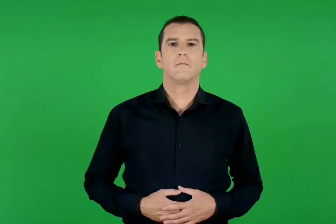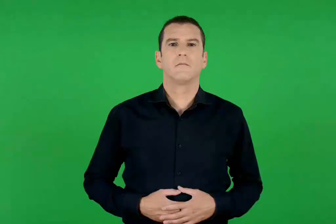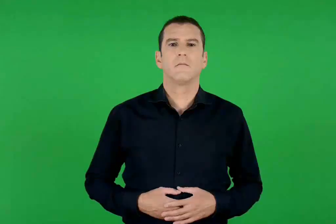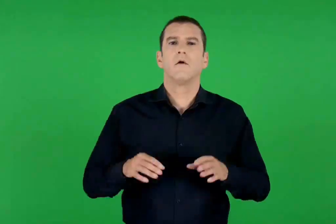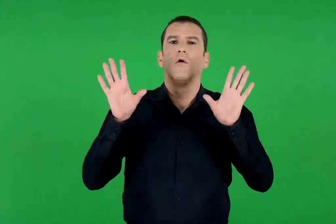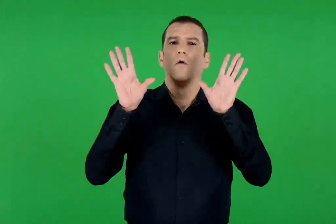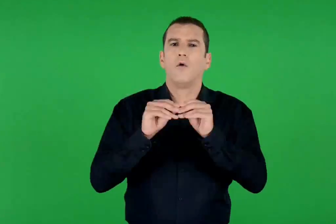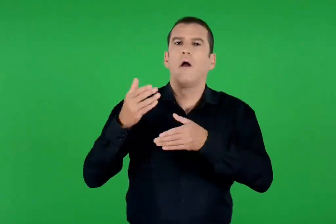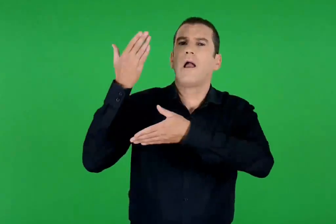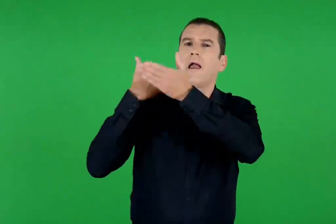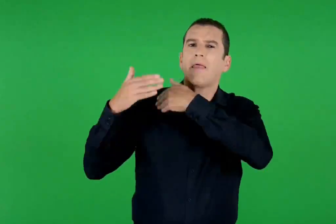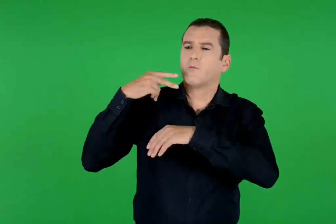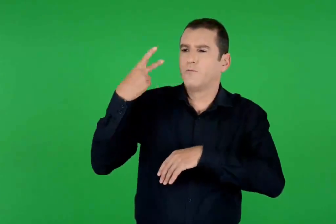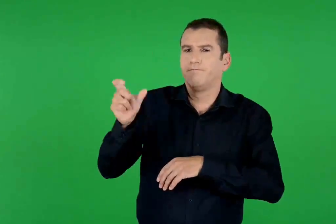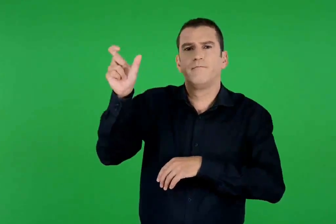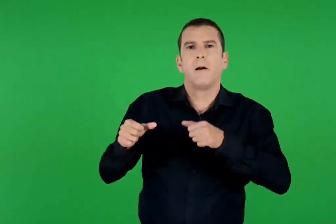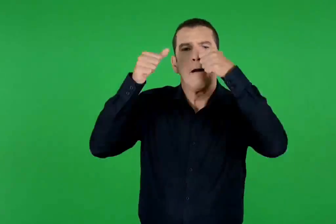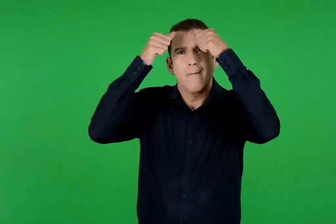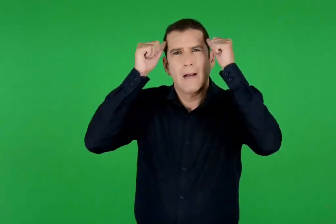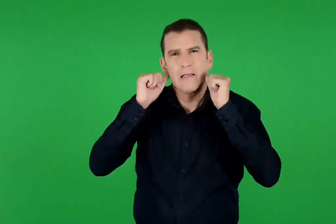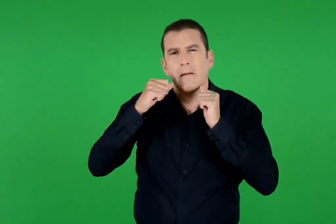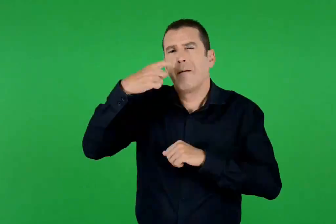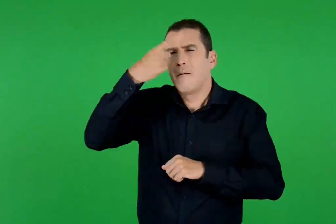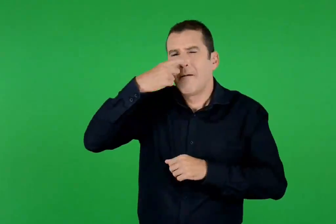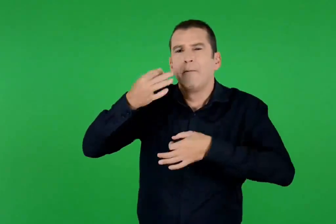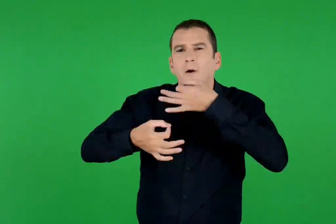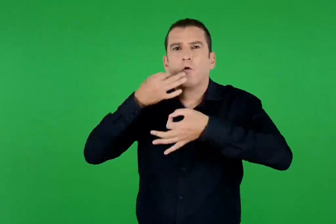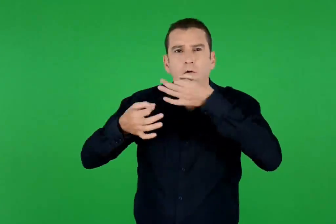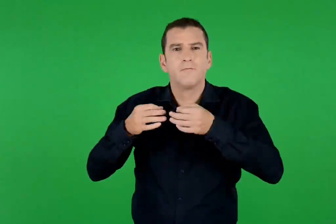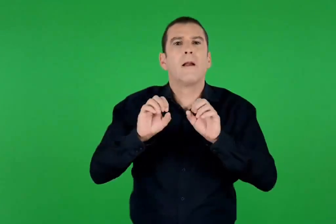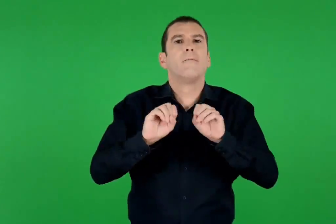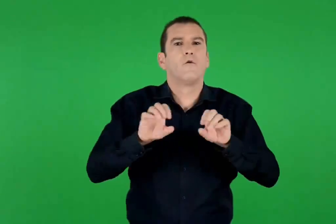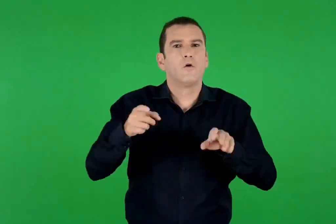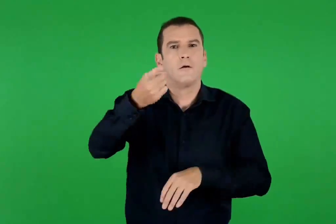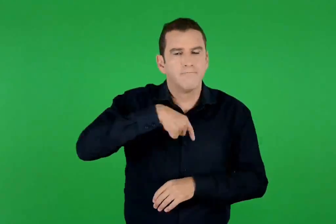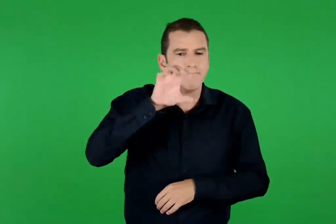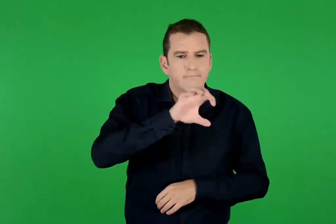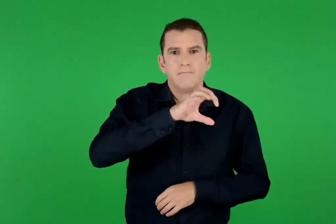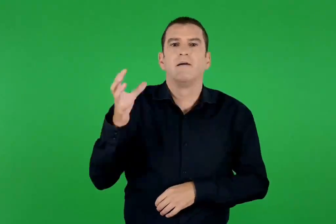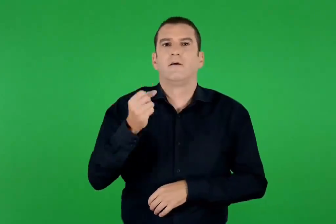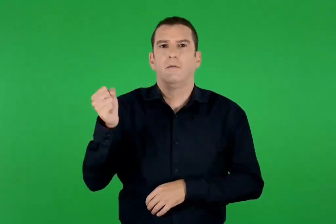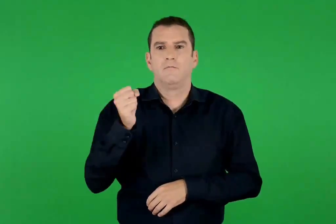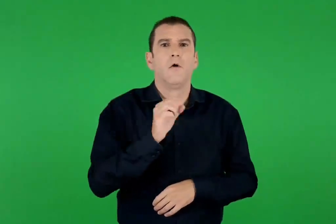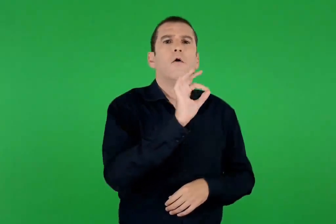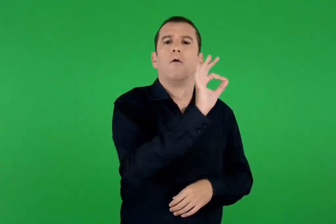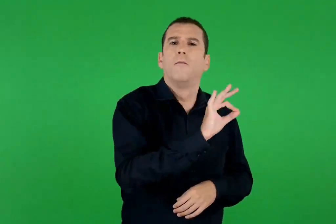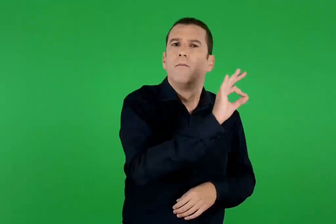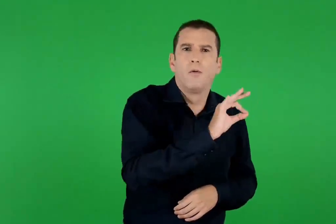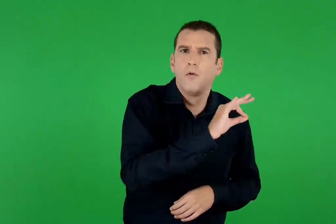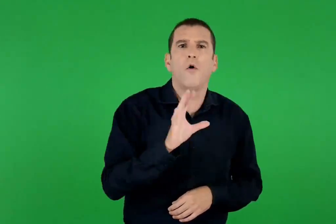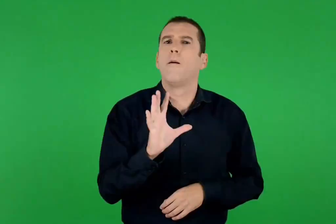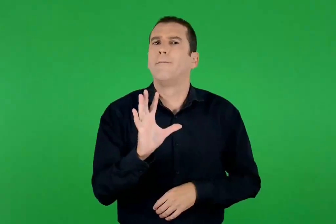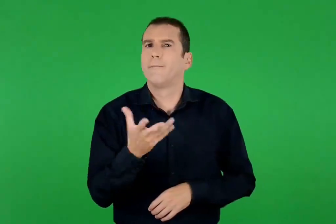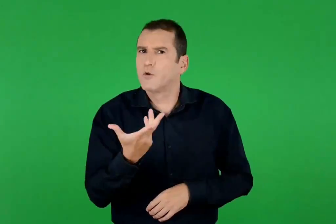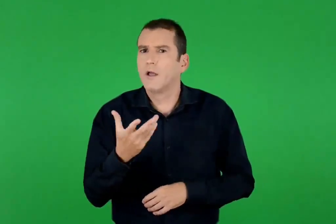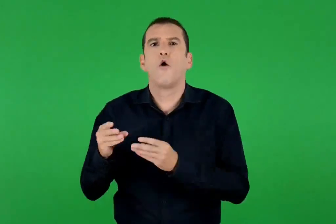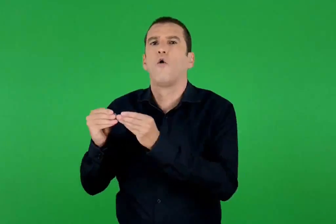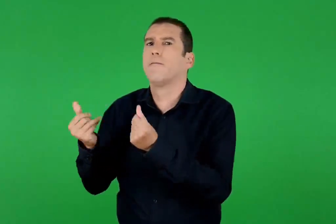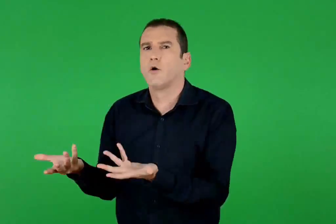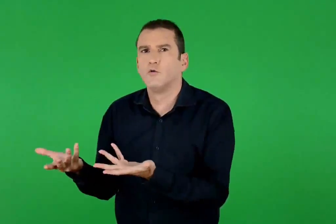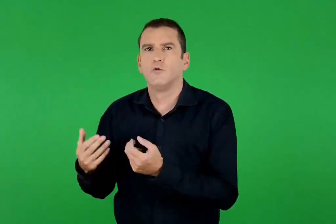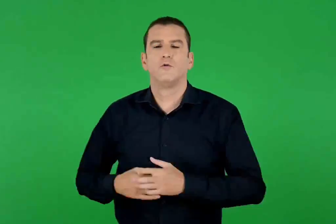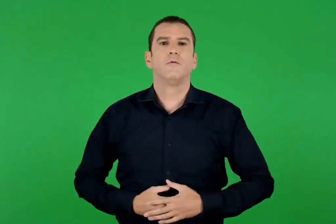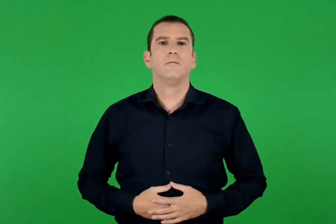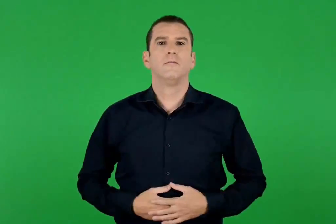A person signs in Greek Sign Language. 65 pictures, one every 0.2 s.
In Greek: βρίσκουμε πληροφορίες για το έθιμο του μοιρολογιού της παναγίας. πού συμβαίνει , πότε και πώς ;
